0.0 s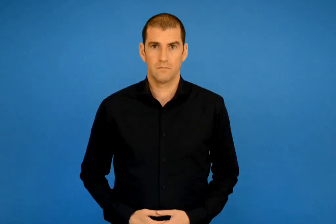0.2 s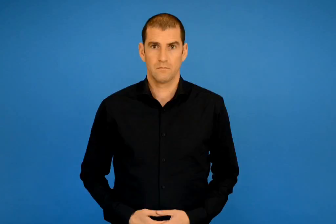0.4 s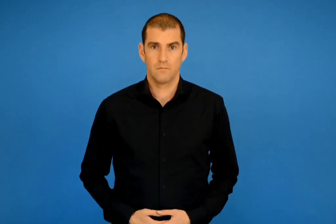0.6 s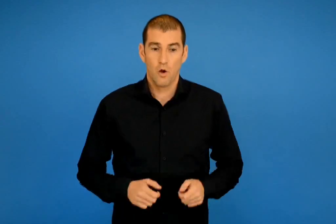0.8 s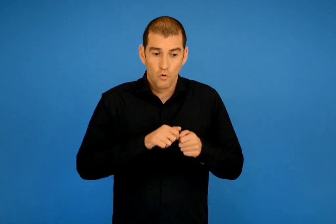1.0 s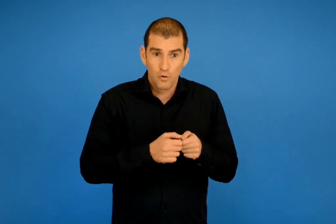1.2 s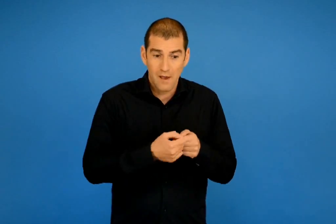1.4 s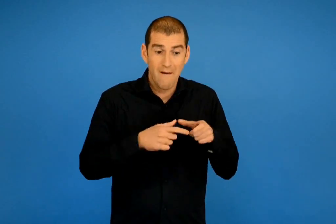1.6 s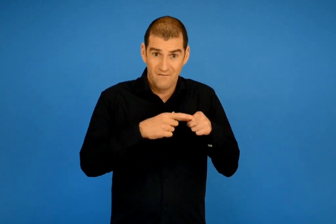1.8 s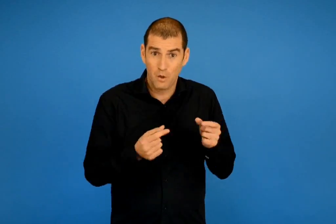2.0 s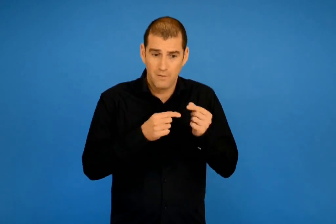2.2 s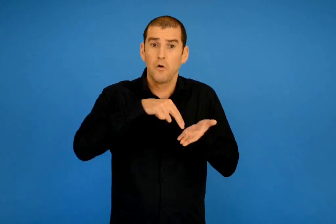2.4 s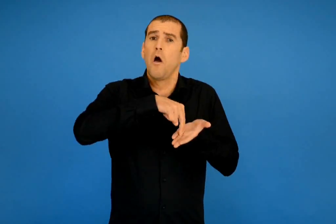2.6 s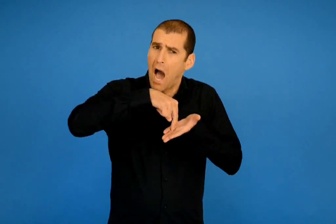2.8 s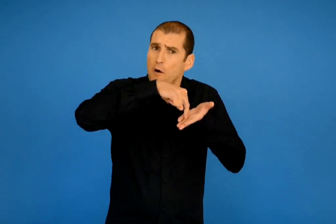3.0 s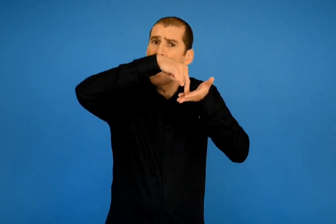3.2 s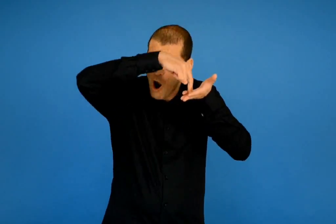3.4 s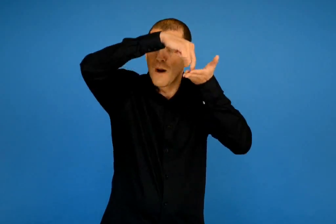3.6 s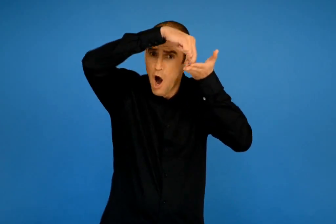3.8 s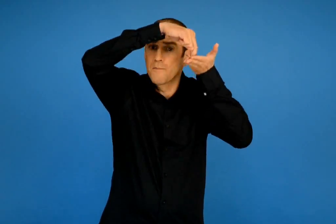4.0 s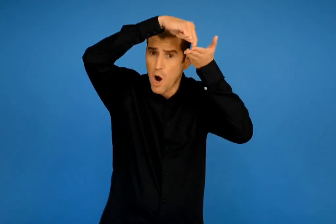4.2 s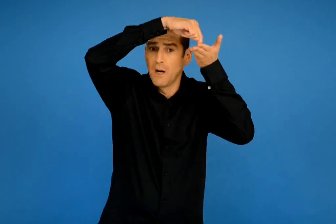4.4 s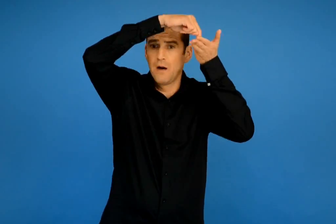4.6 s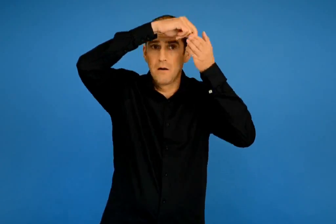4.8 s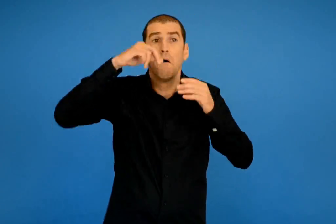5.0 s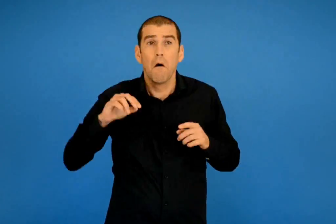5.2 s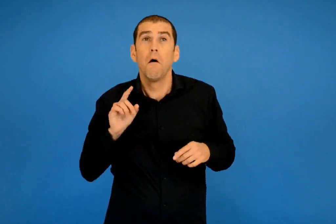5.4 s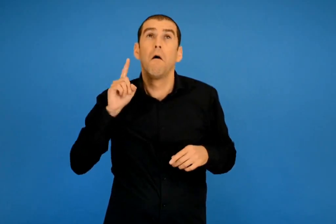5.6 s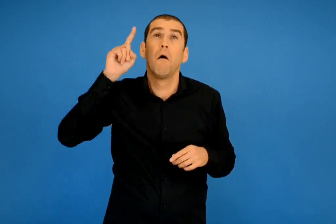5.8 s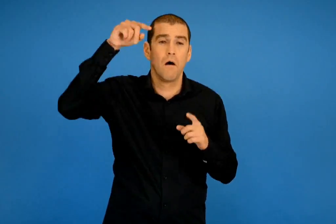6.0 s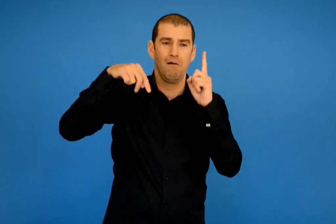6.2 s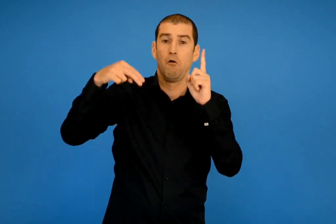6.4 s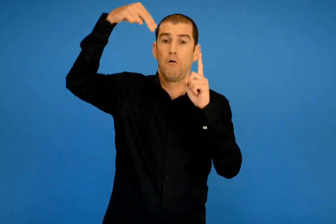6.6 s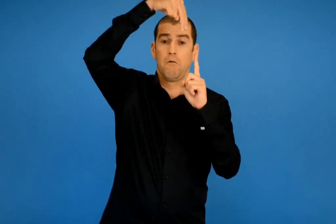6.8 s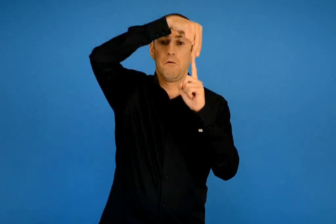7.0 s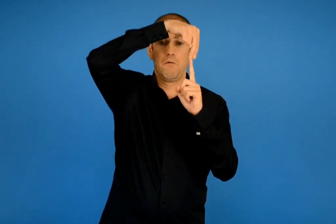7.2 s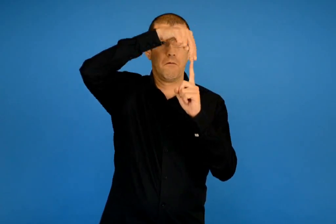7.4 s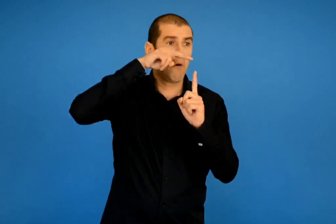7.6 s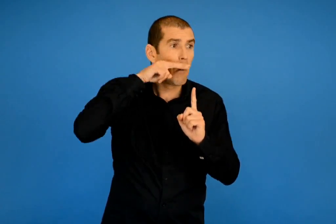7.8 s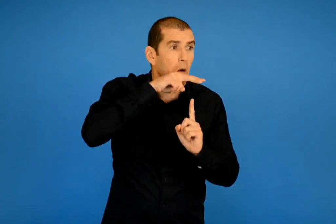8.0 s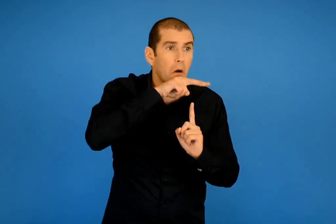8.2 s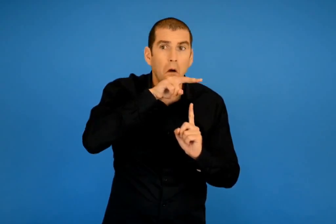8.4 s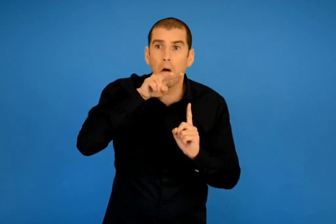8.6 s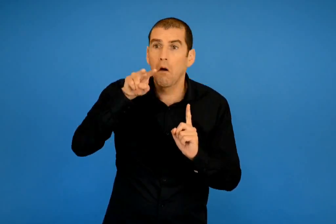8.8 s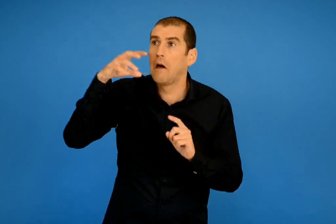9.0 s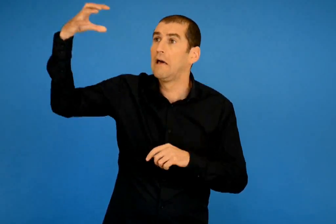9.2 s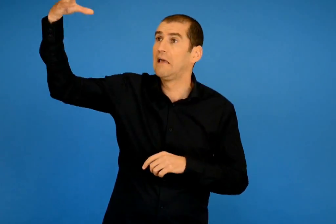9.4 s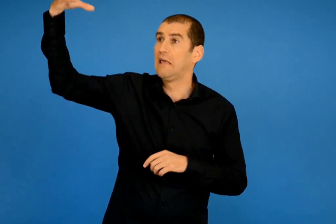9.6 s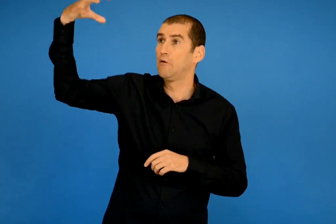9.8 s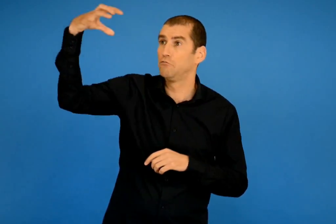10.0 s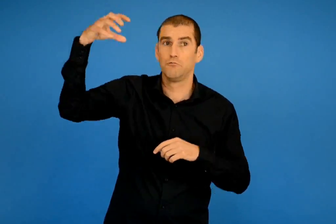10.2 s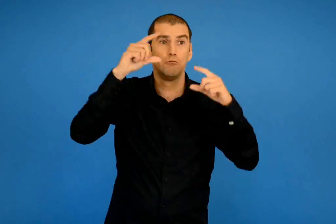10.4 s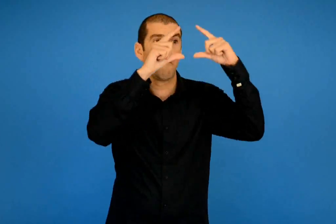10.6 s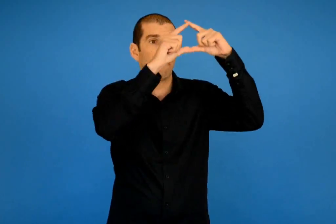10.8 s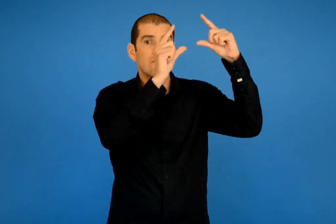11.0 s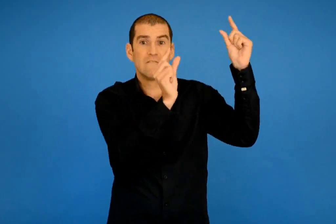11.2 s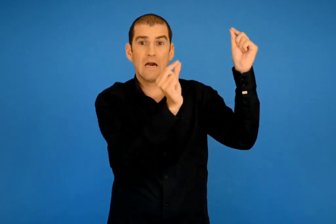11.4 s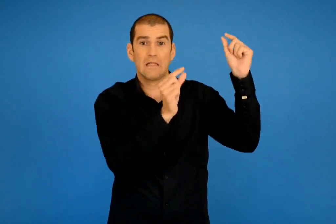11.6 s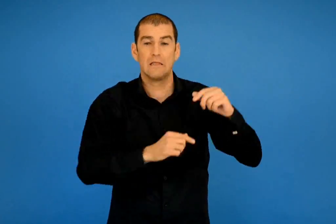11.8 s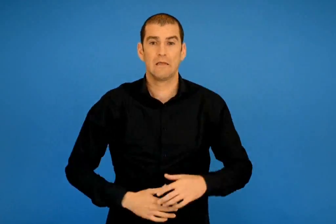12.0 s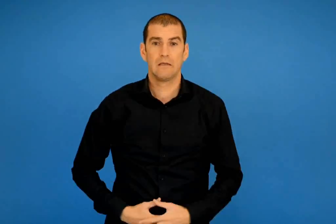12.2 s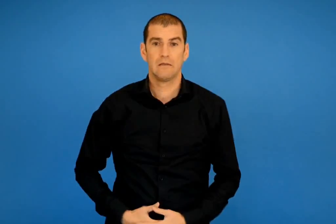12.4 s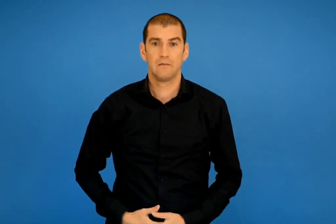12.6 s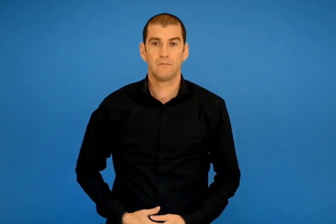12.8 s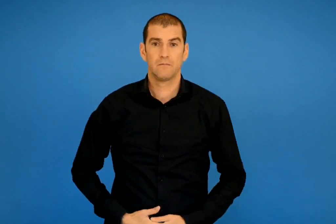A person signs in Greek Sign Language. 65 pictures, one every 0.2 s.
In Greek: φύλλο φύλλο της κουκιάς ανέβασε με πιο ψηλά ώσπου ανέβηκε στην κορφή και τι να δει ; να δει τον ήλιο και το φεγγάρι
